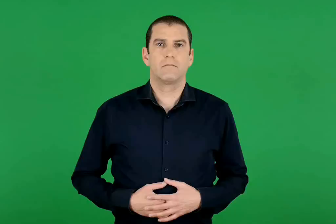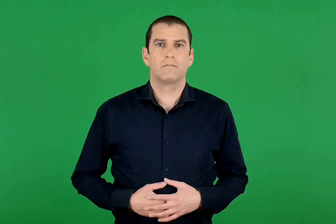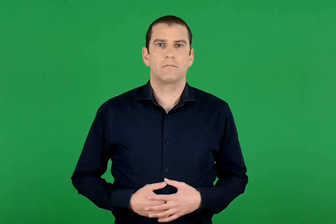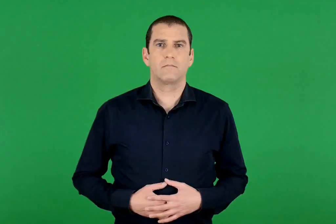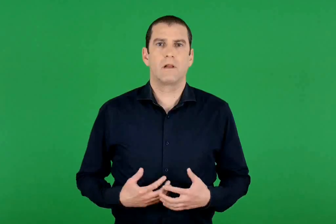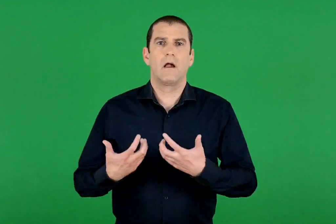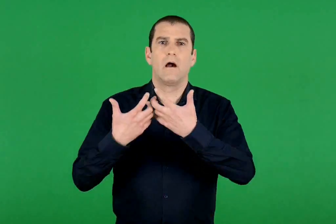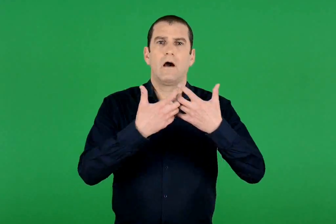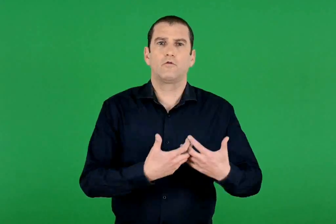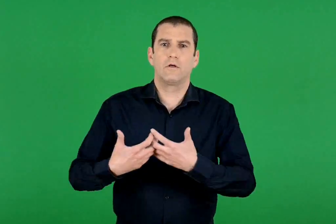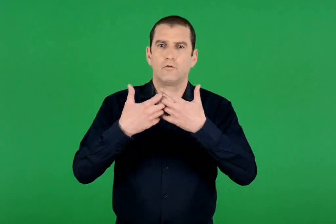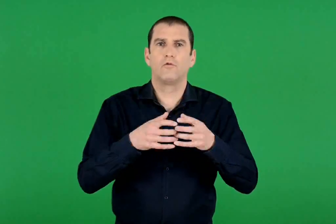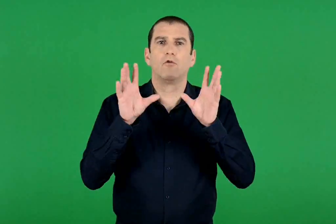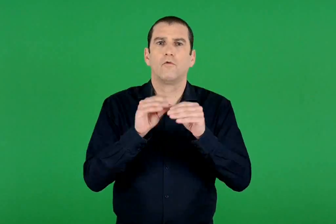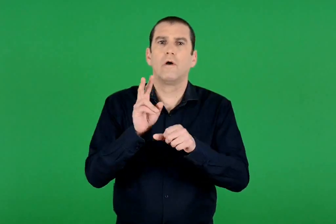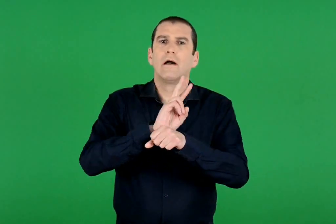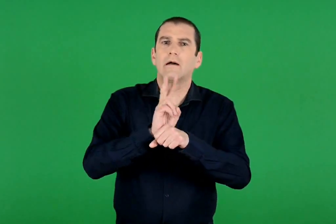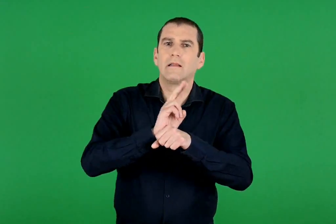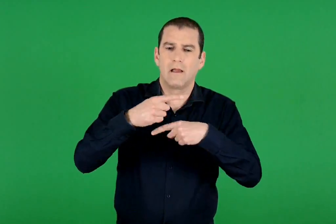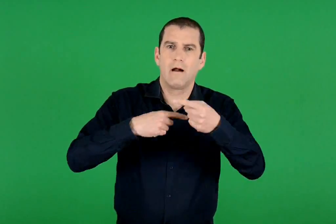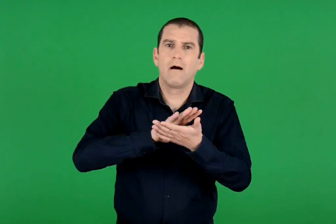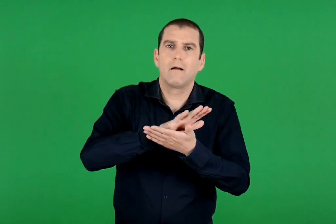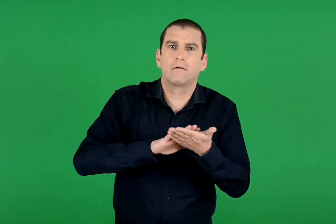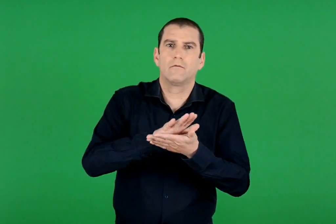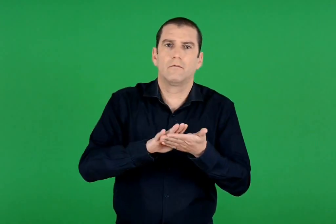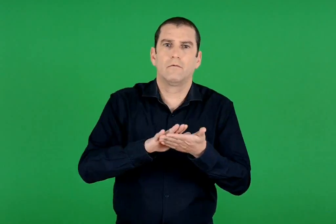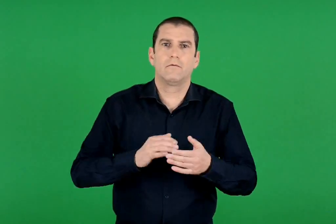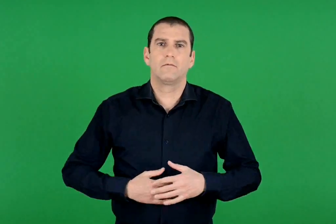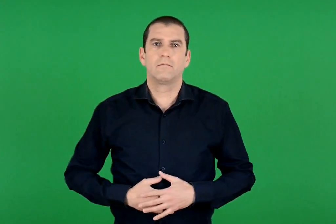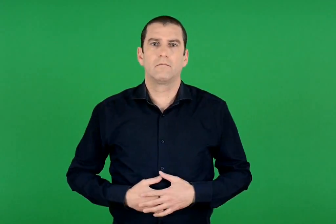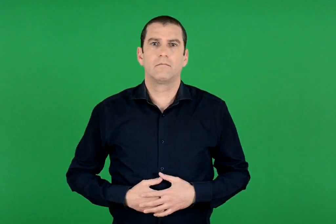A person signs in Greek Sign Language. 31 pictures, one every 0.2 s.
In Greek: εργοστάσιο ανακύκλωσης χαρτιού
